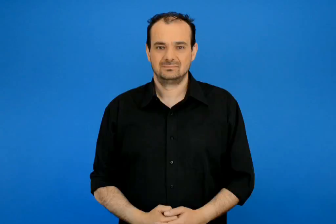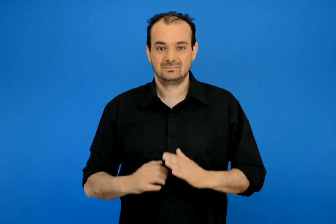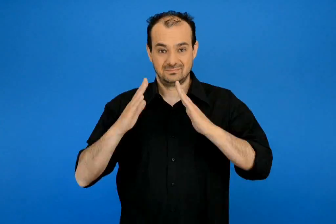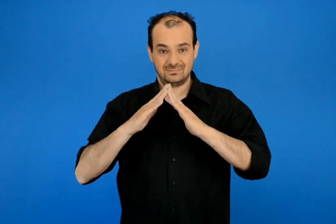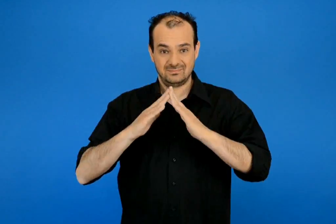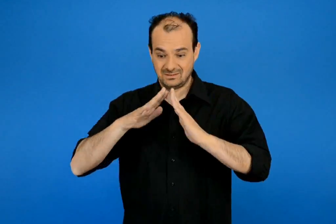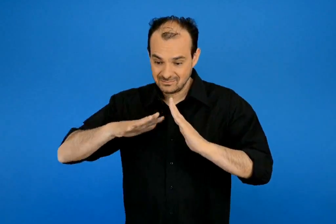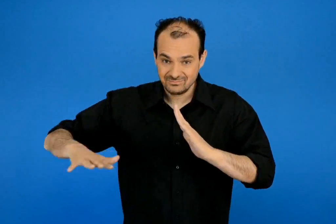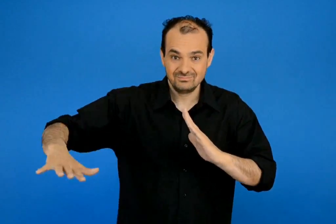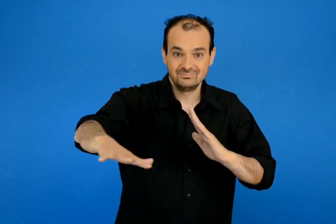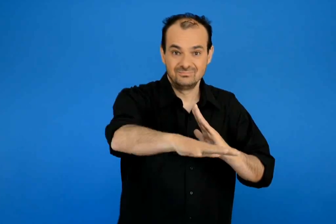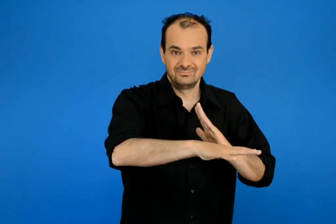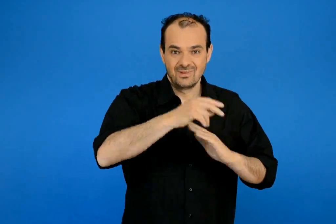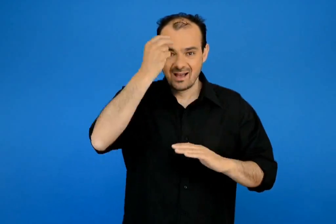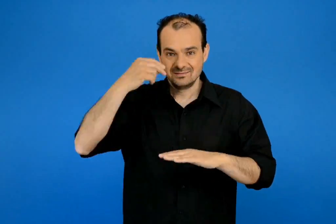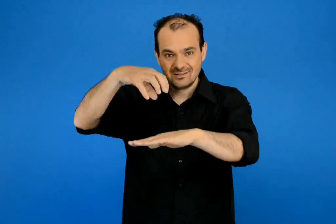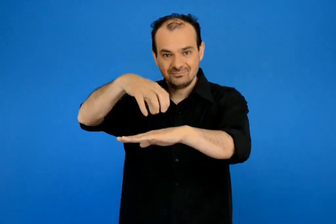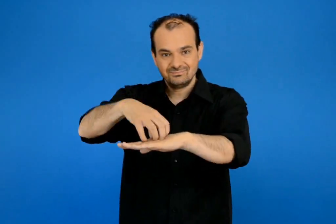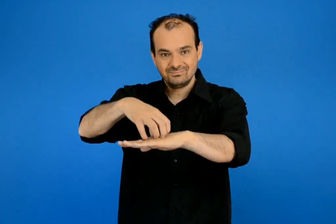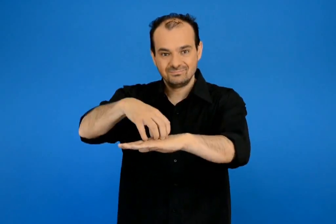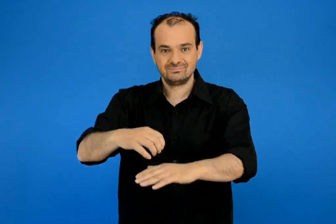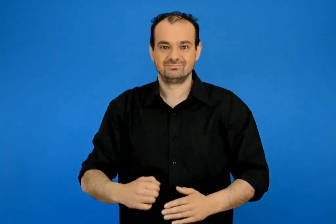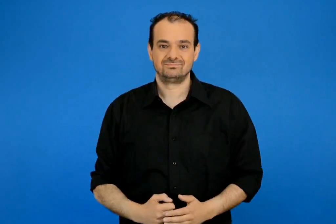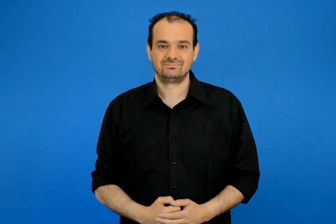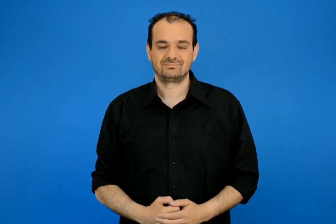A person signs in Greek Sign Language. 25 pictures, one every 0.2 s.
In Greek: η εκκλησιά της συνοικίας
